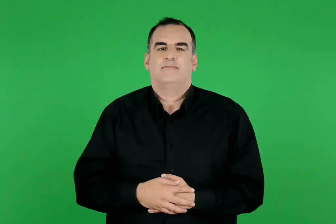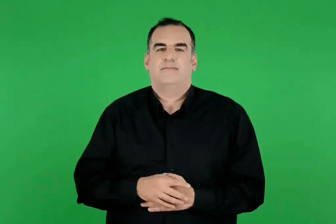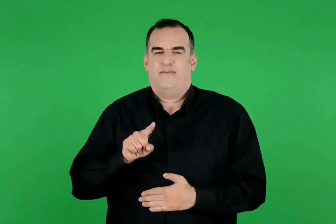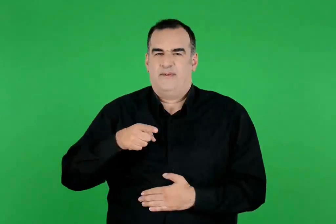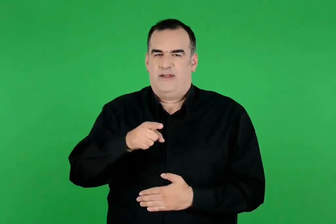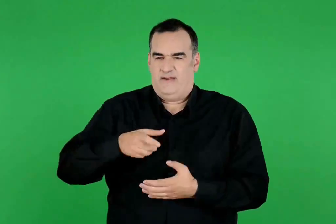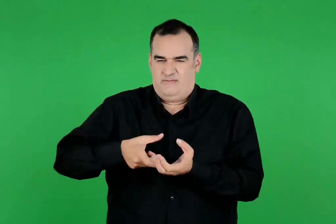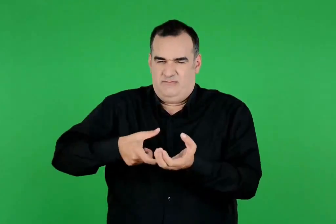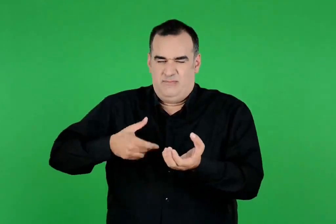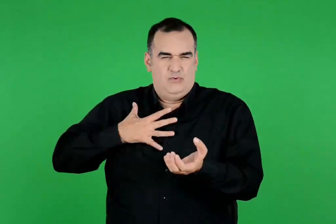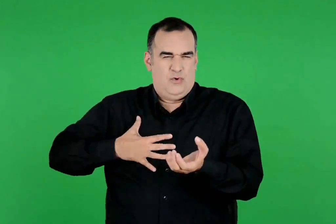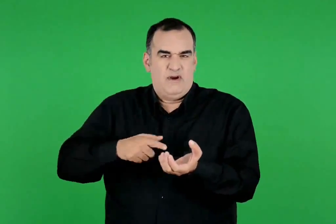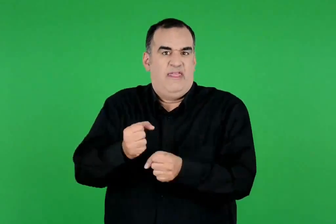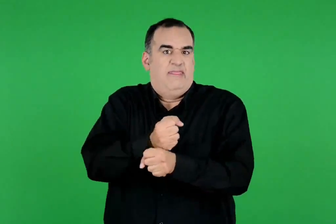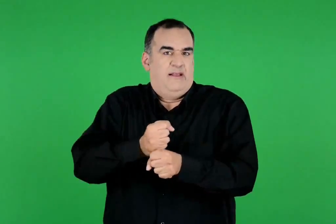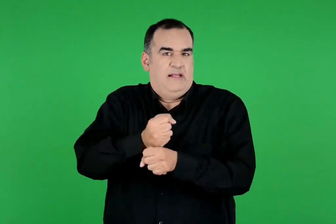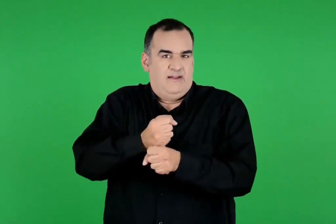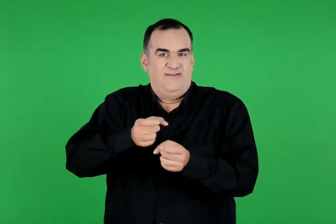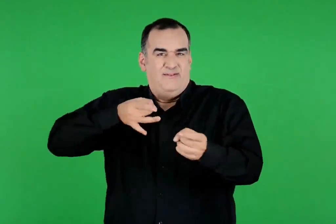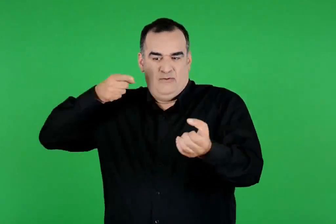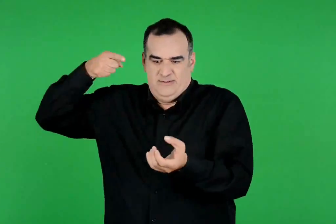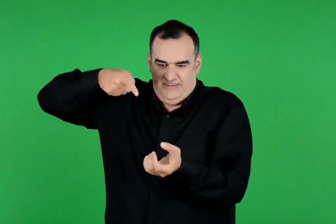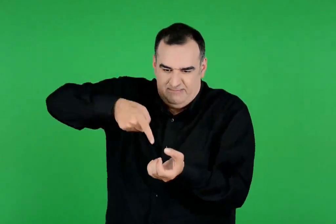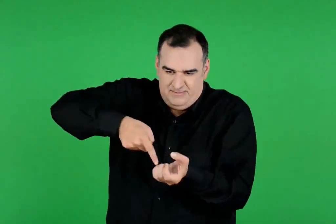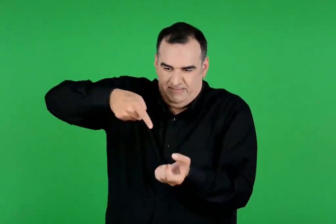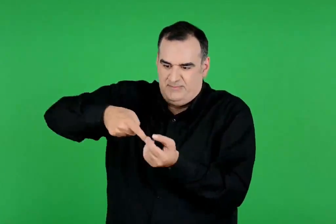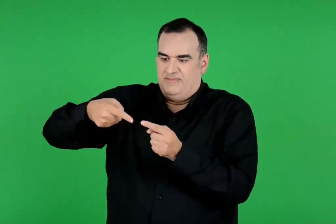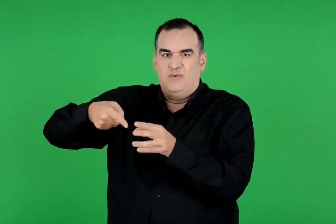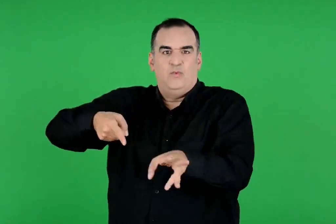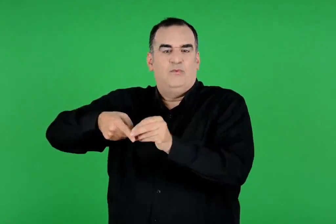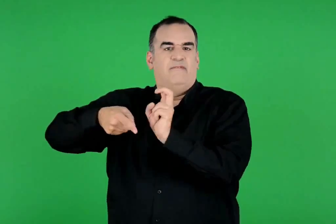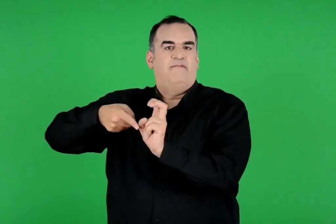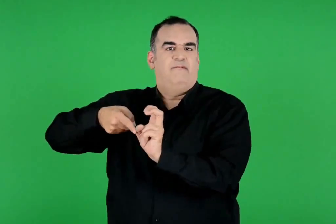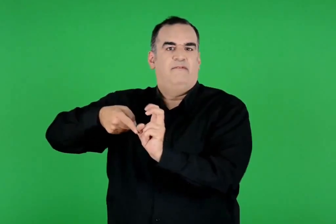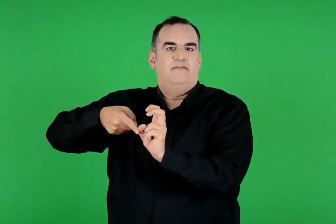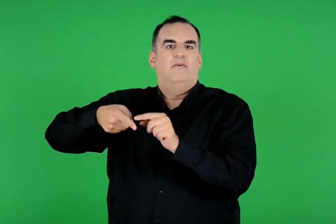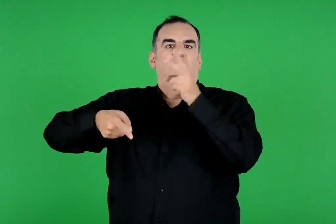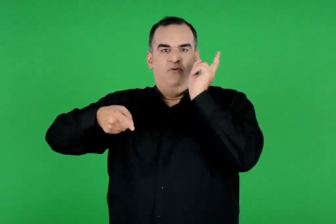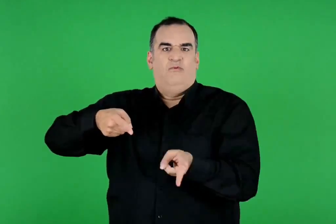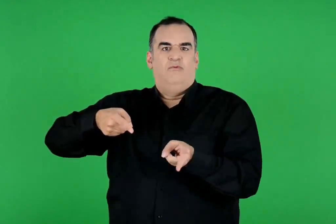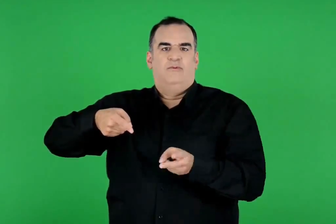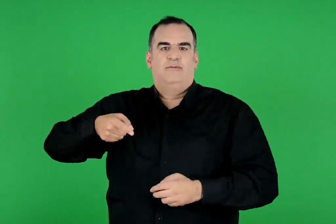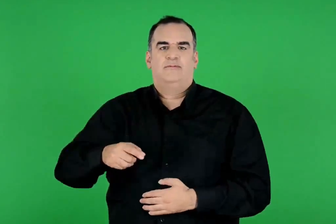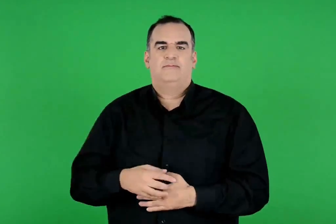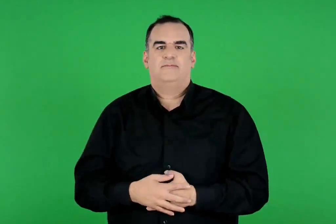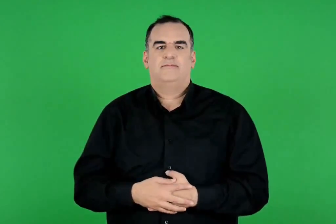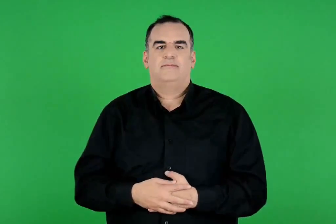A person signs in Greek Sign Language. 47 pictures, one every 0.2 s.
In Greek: βούτηξε και τα βέλη του στο δηλητηριασμένο σώμα της ύδρας κι έγιναν θανατηφόρα
